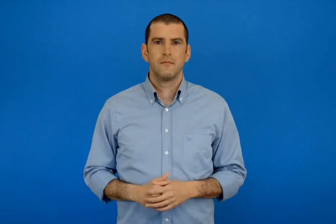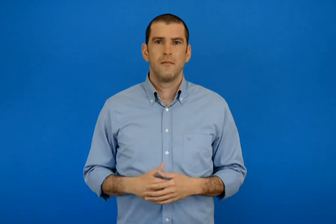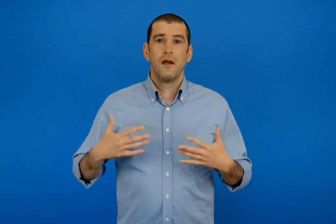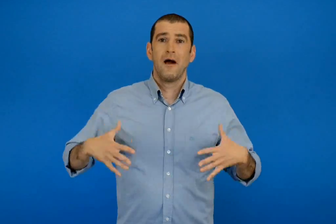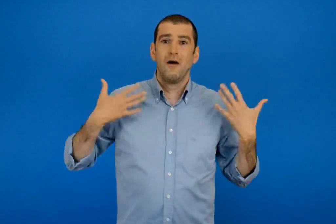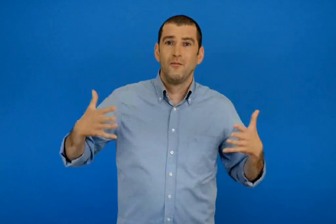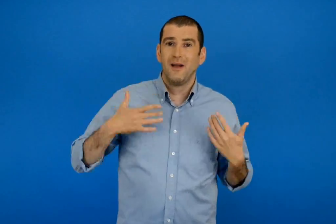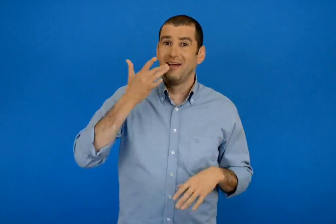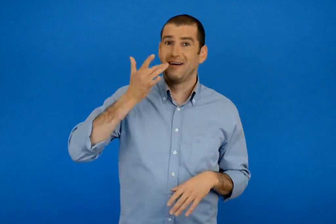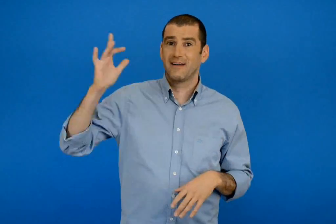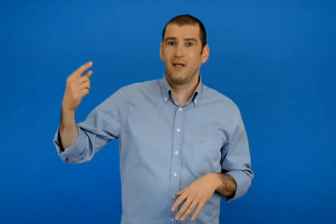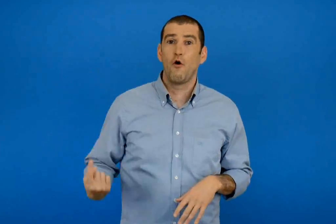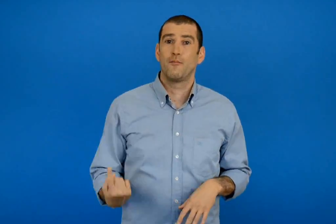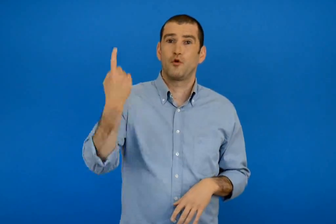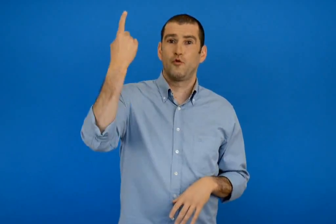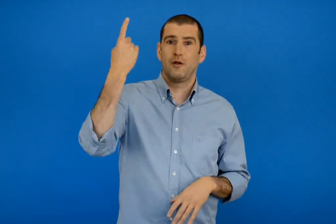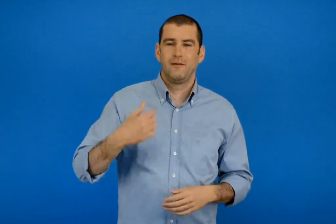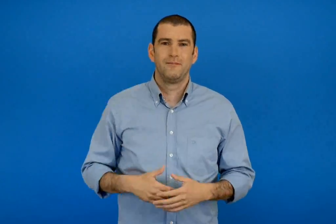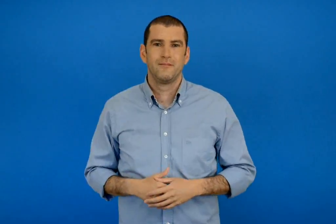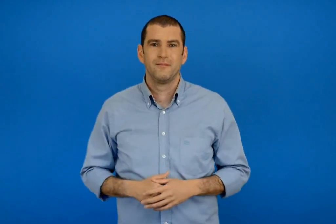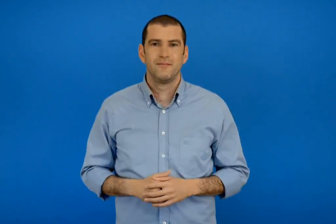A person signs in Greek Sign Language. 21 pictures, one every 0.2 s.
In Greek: χαρούμενη χρυσή πρωτοχρονιά
